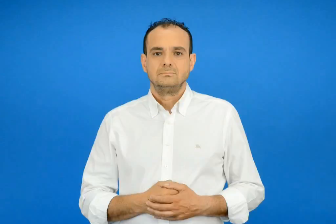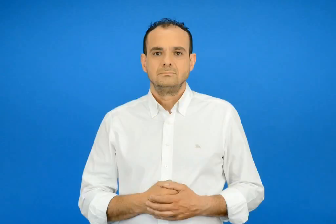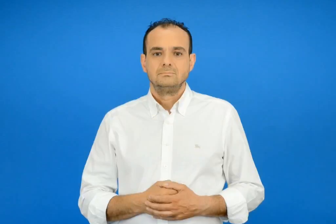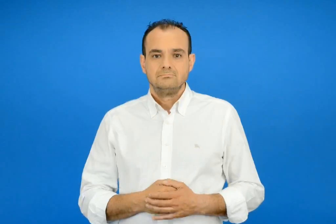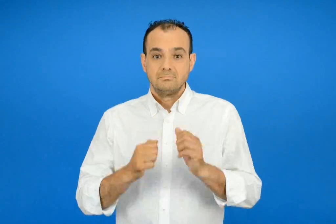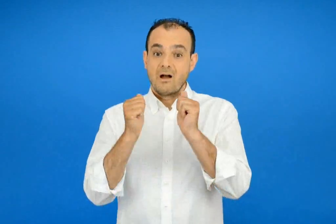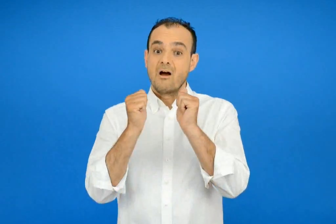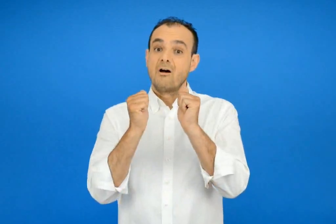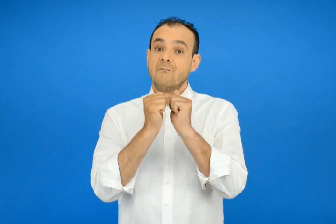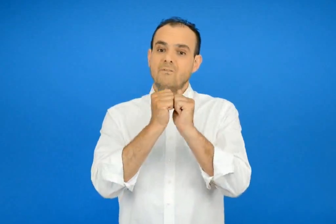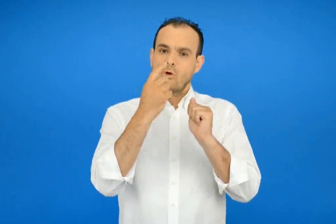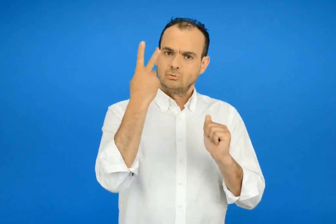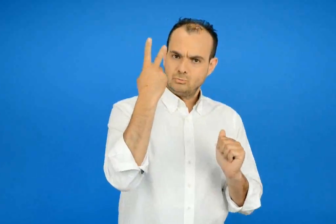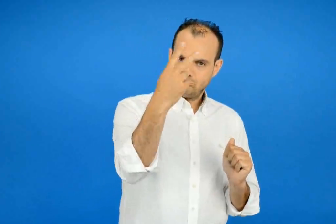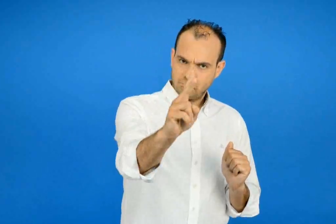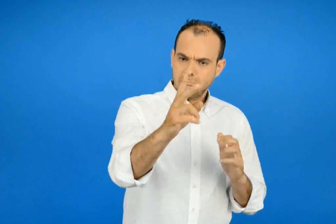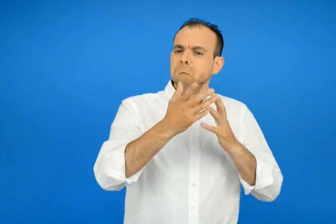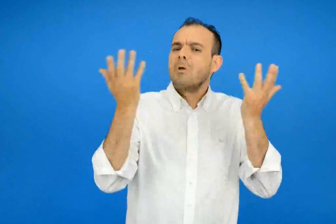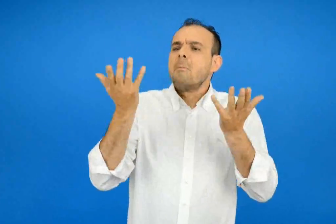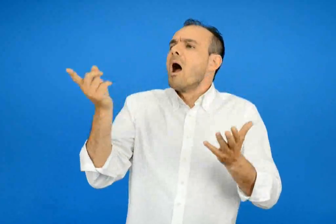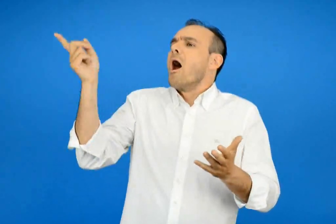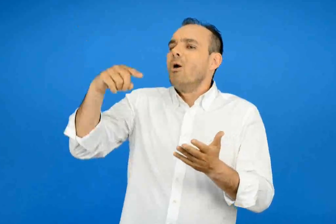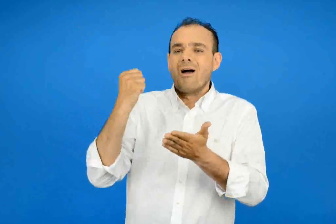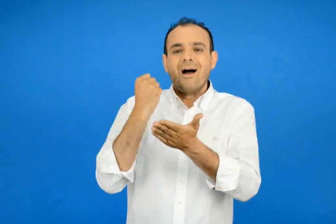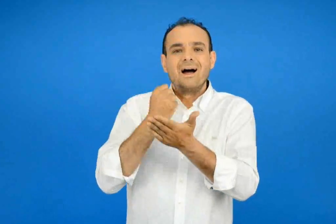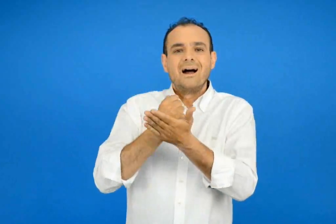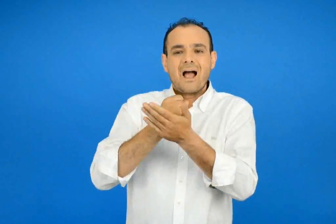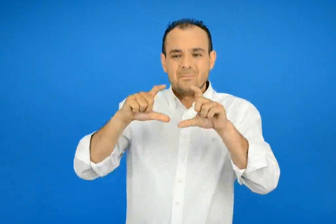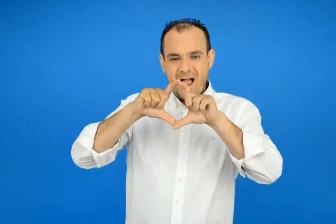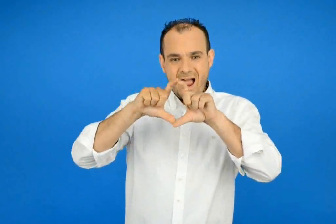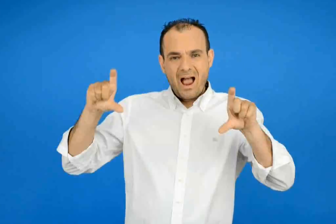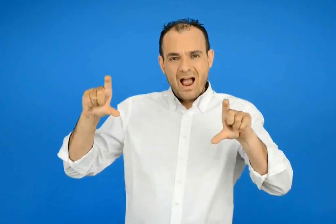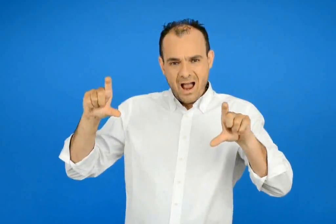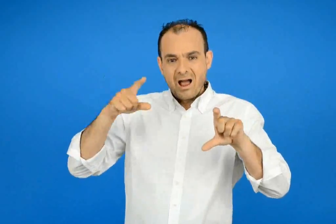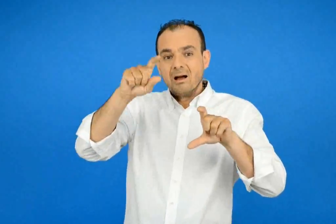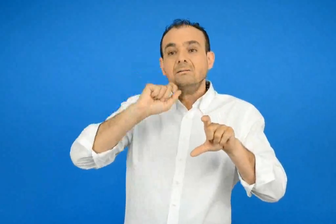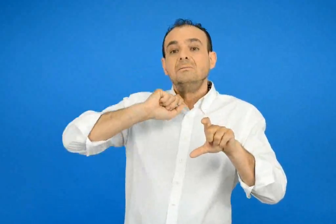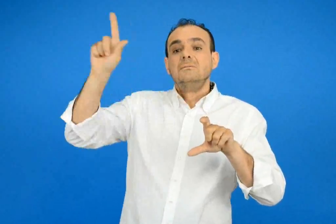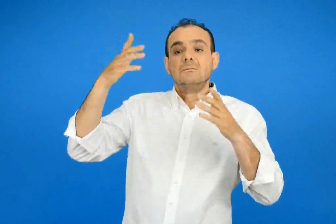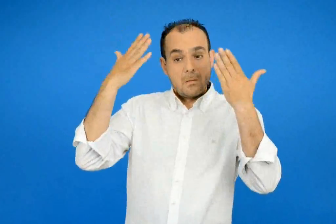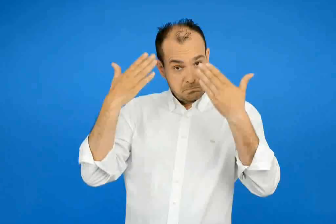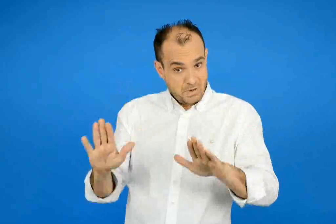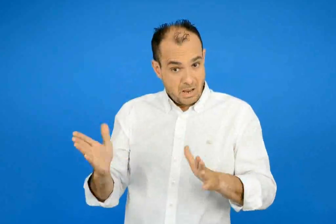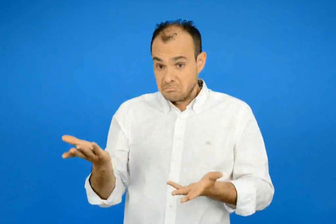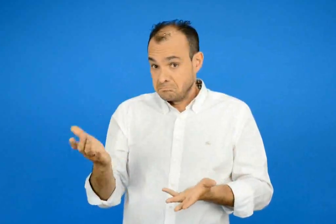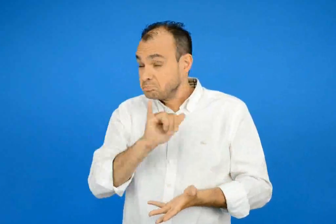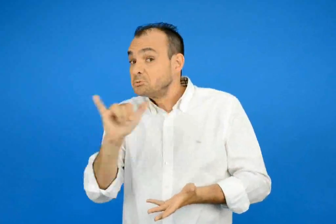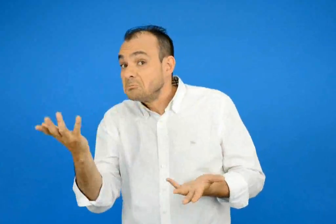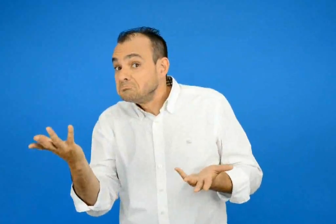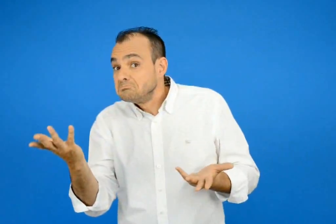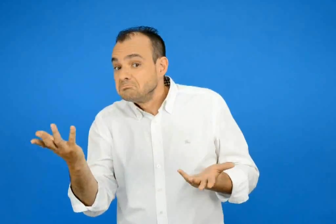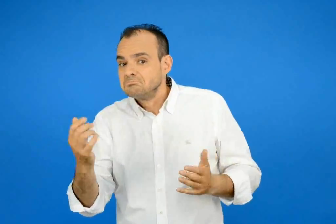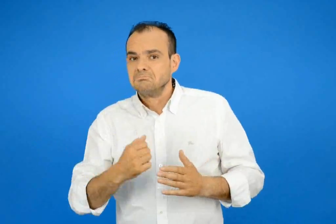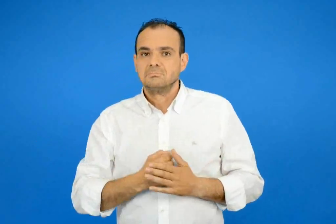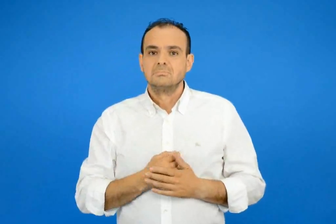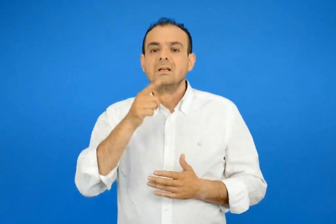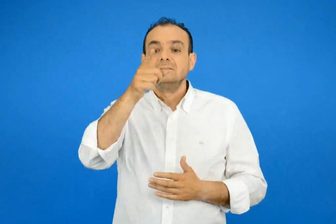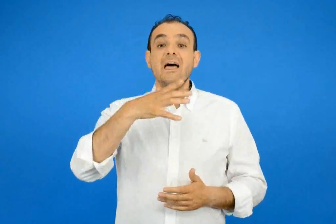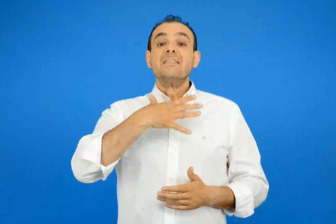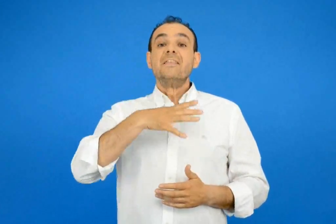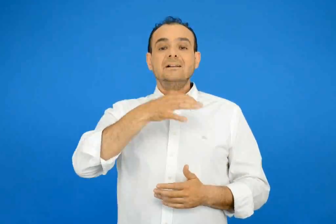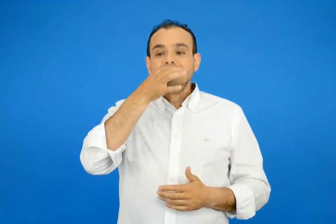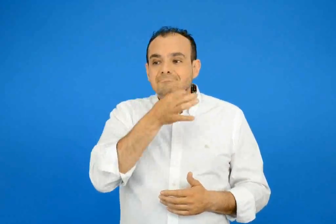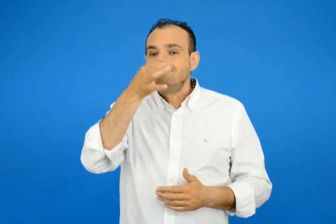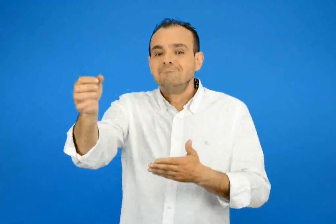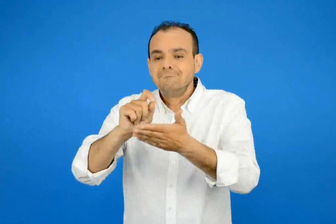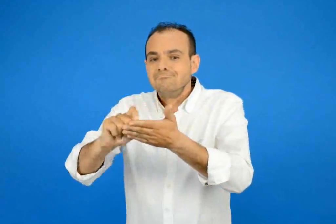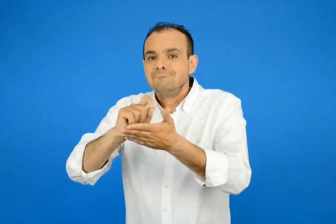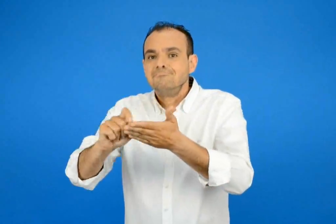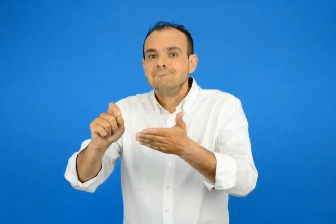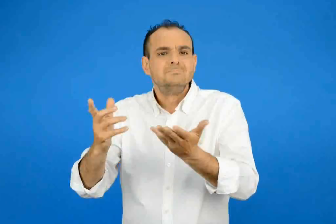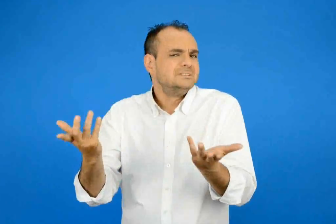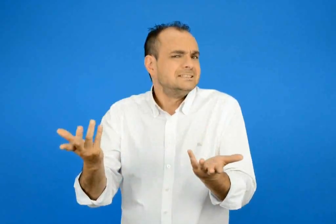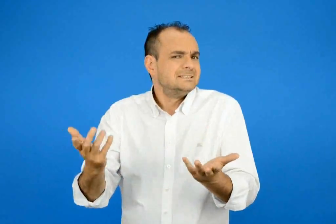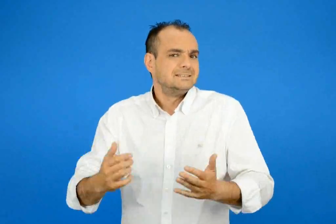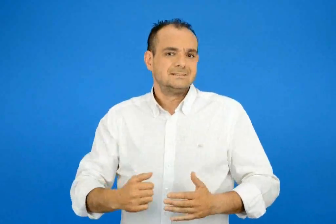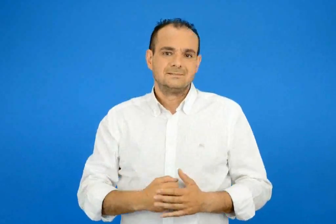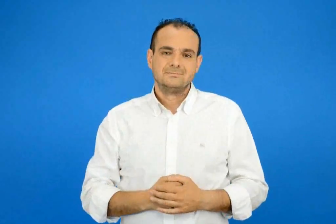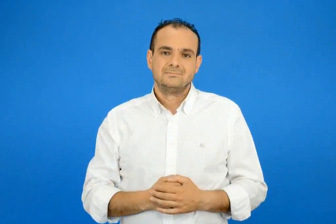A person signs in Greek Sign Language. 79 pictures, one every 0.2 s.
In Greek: εσύ έχεις στείλει ποτέ γράμμα σε φίλο σου η σε κάποιόν άλλο ; τι ήθελες να του πεις ;
